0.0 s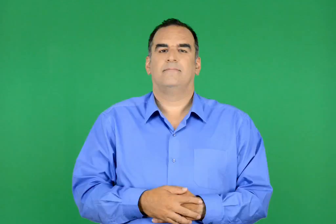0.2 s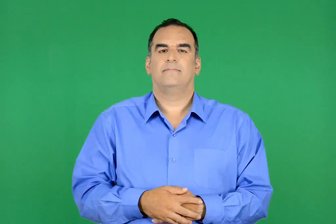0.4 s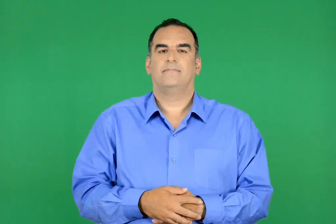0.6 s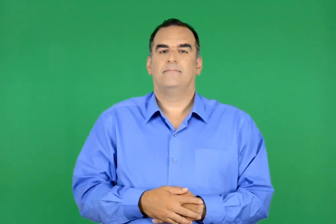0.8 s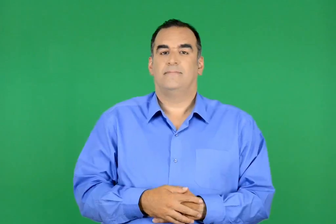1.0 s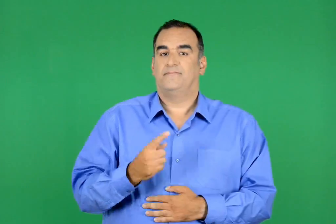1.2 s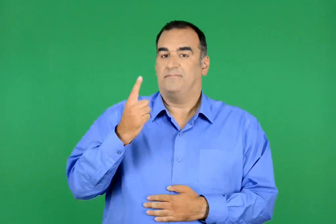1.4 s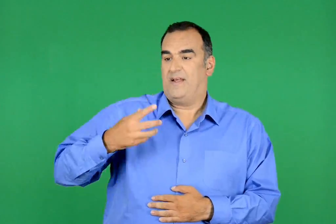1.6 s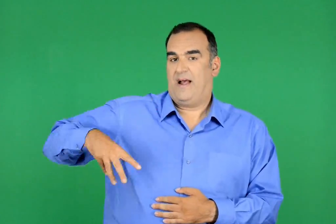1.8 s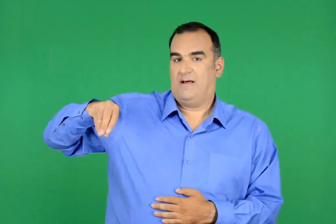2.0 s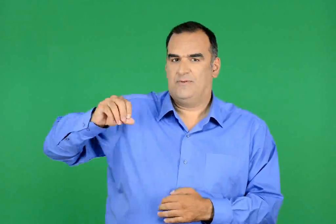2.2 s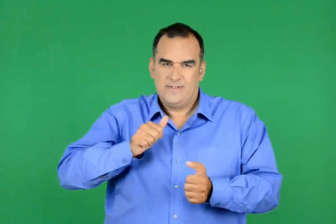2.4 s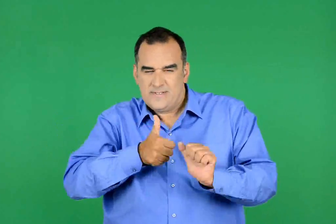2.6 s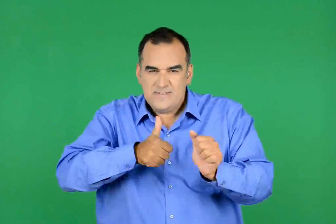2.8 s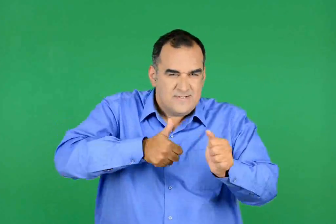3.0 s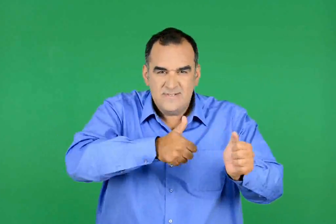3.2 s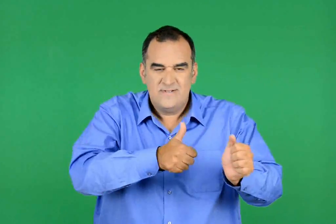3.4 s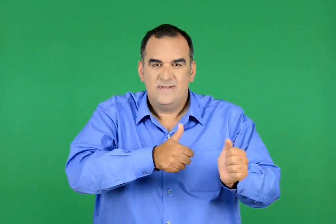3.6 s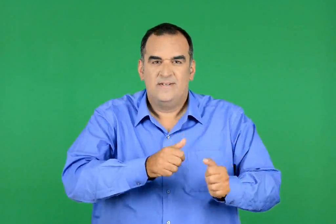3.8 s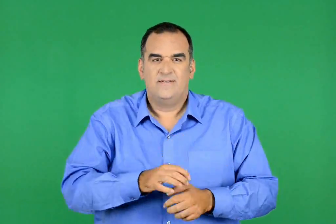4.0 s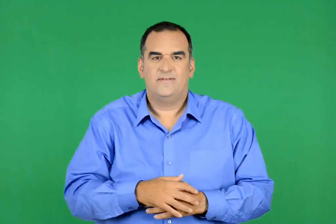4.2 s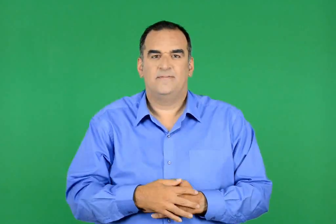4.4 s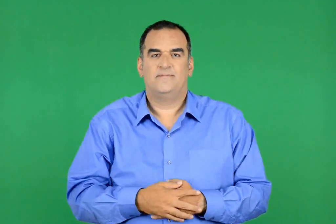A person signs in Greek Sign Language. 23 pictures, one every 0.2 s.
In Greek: κυνηγάμε µαι αλεπού
